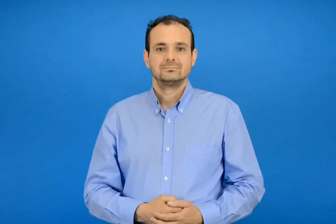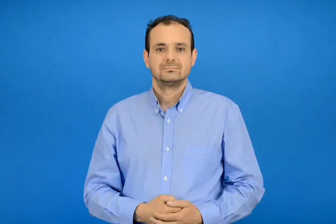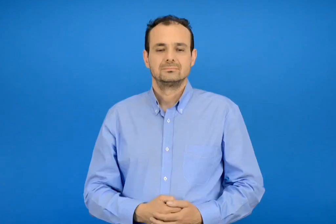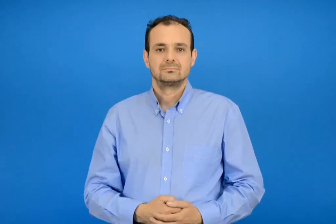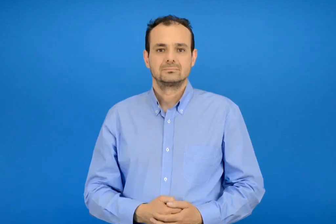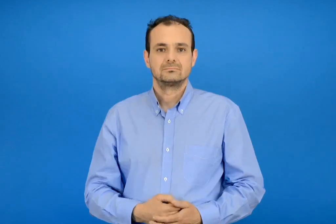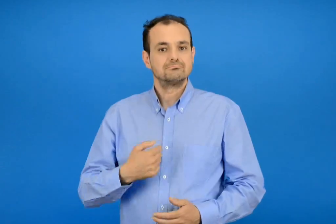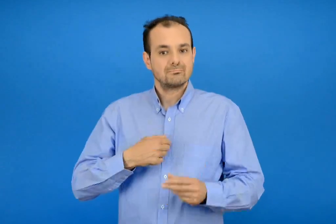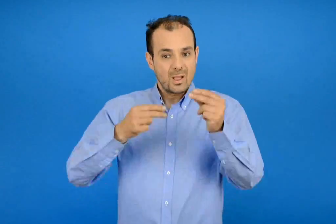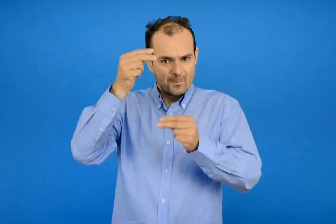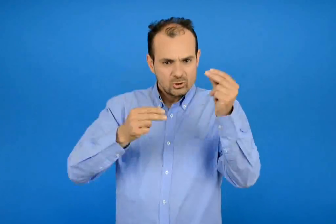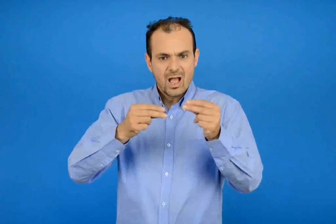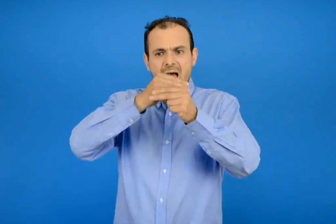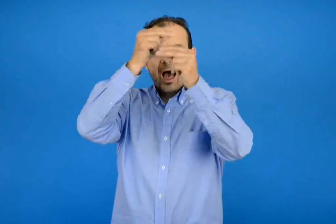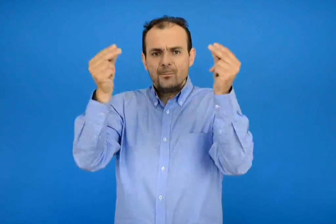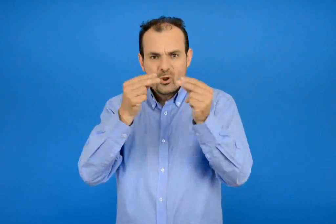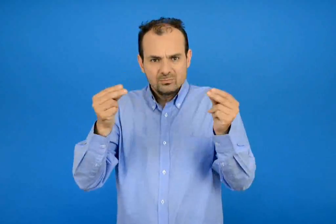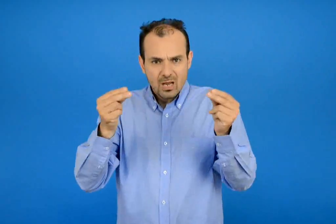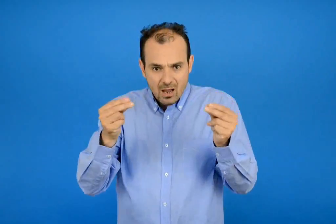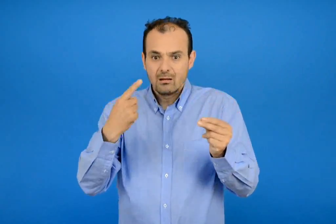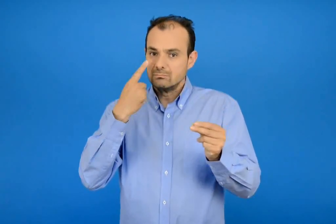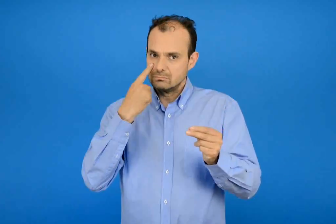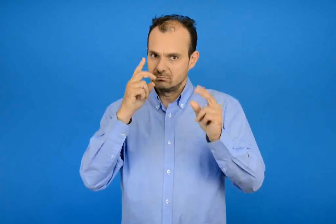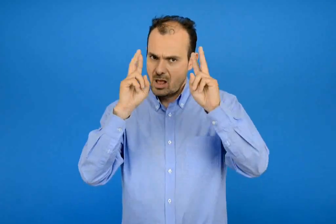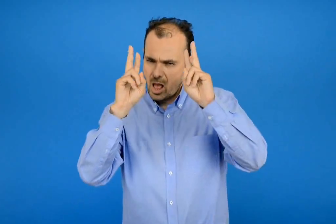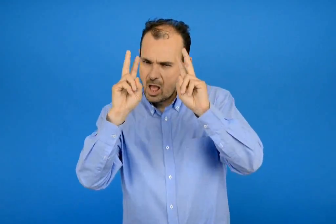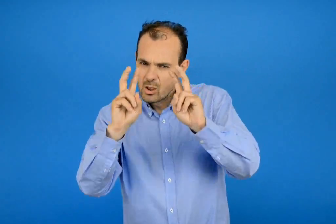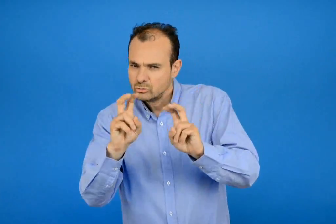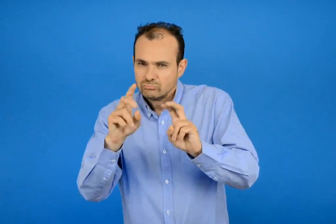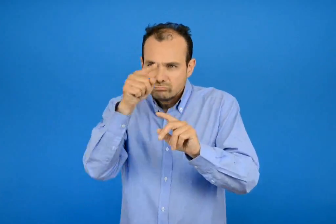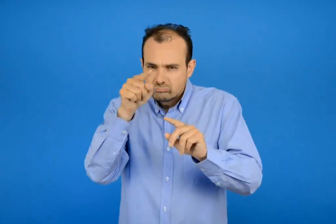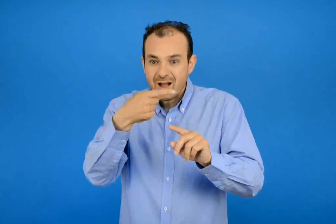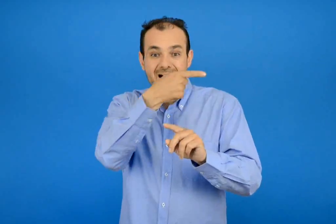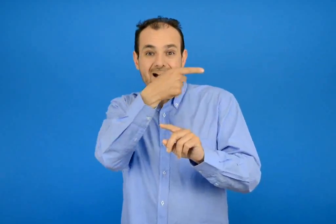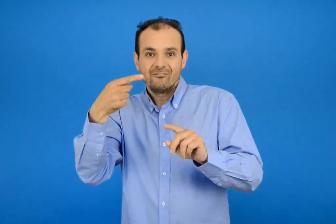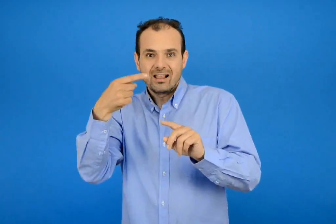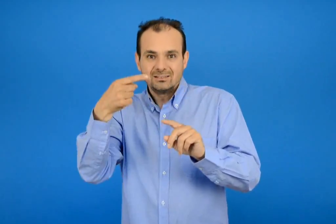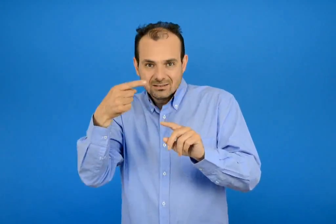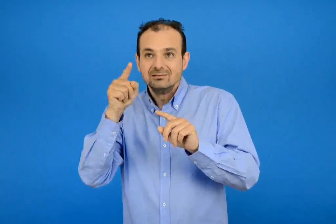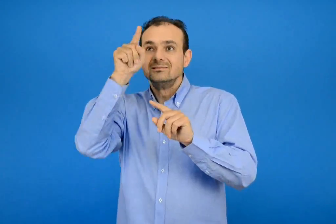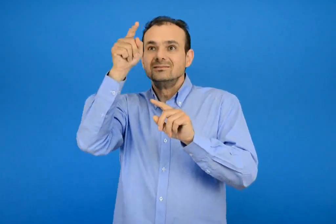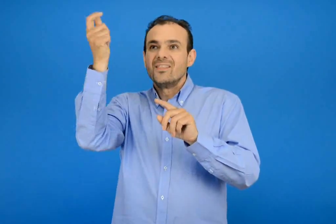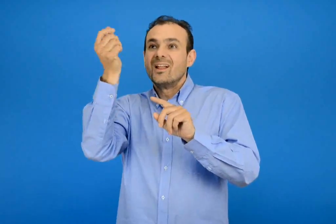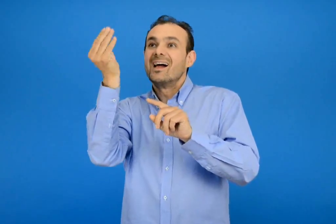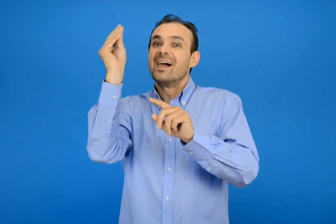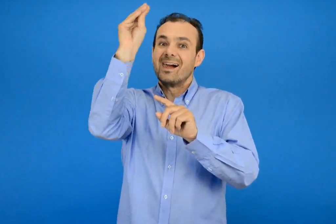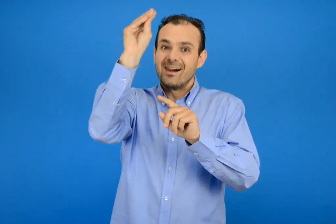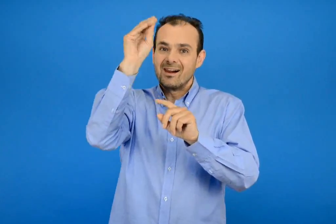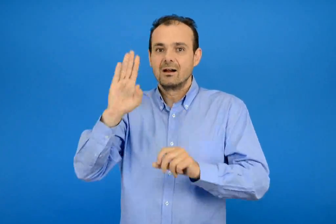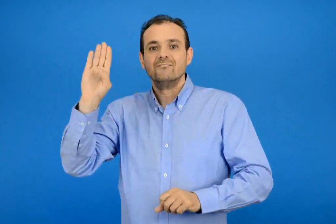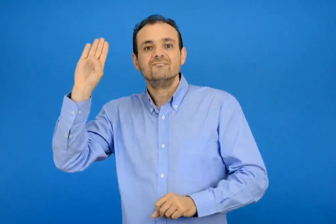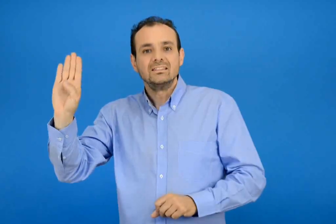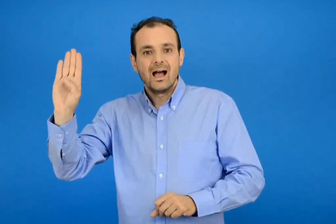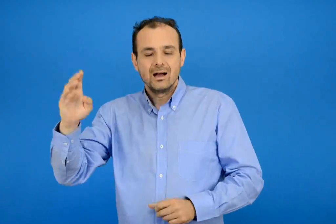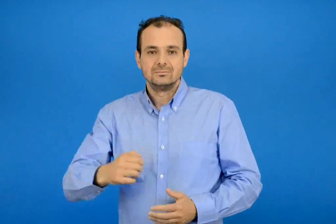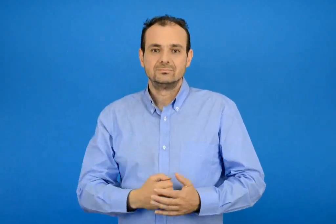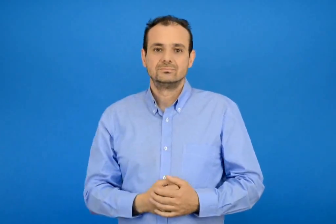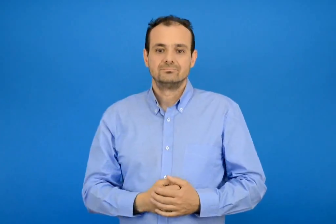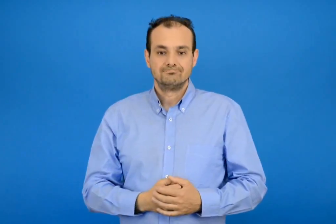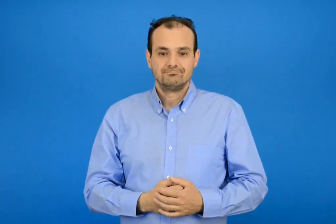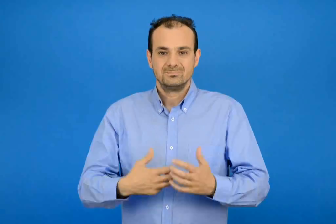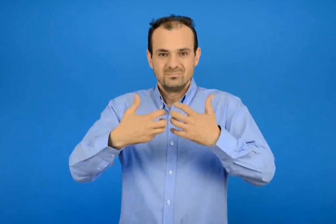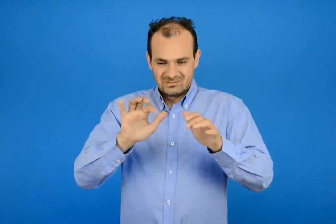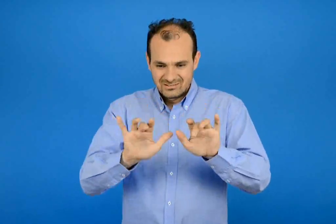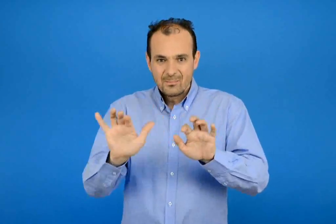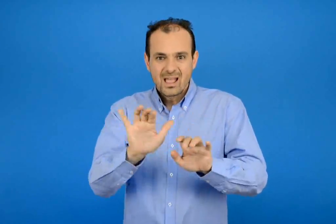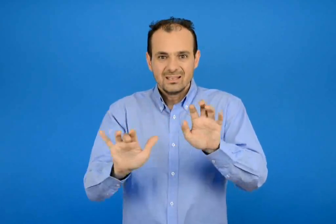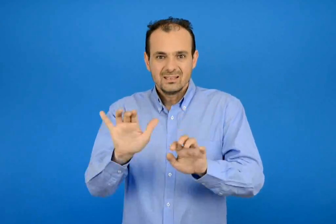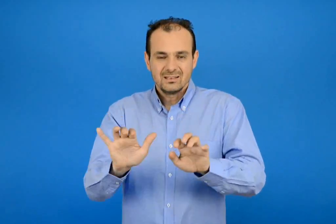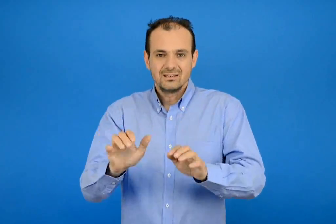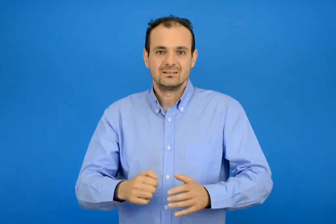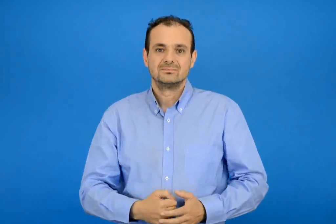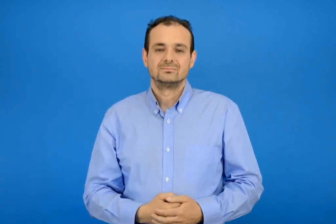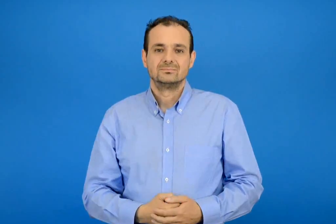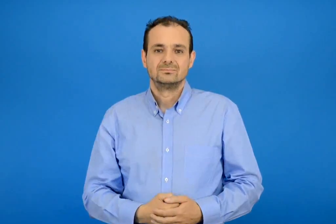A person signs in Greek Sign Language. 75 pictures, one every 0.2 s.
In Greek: υπολογίζω ένα αποτέλεσμα και ελέγχω με καθετή αφαίρεση με δανεικό β η ταμειακή μηχανή
